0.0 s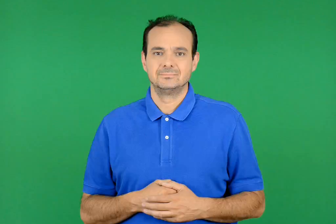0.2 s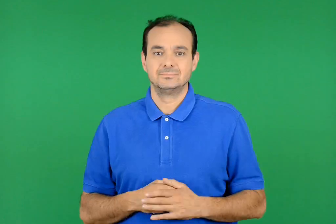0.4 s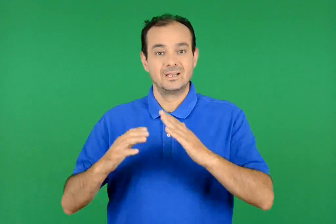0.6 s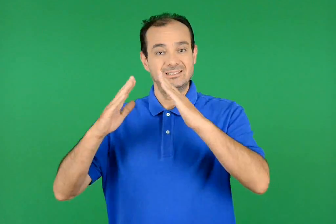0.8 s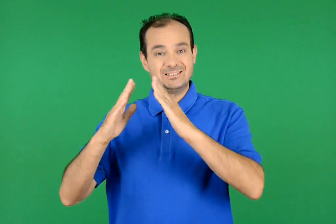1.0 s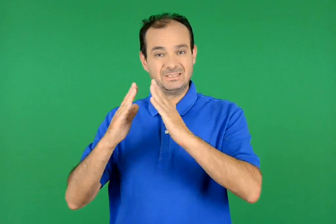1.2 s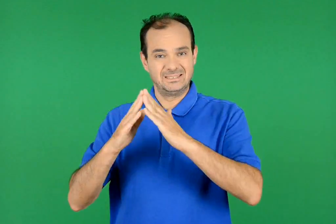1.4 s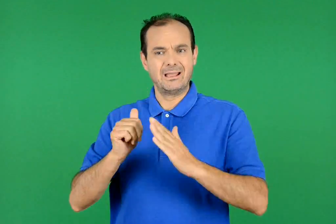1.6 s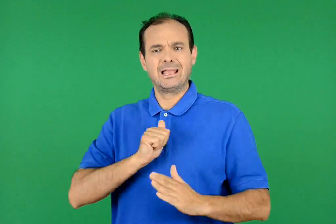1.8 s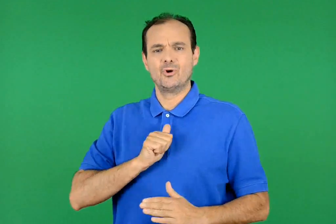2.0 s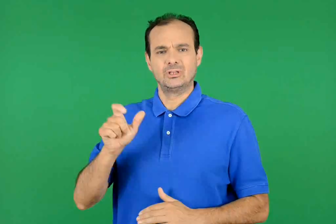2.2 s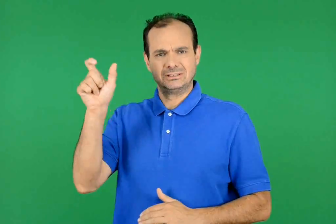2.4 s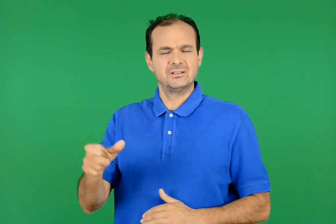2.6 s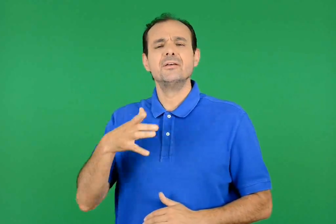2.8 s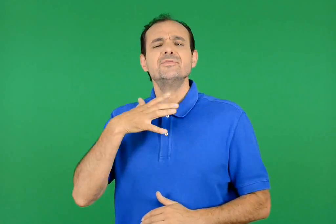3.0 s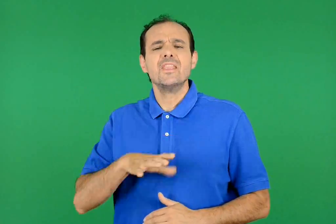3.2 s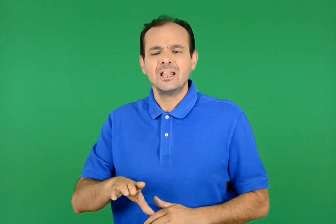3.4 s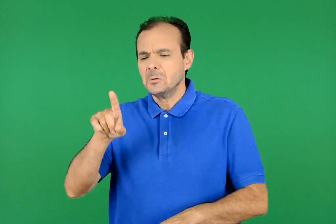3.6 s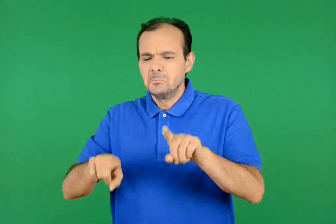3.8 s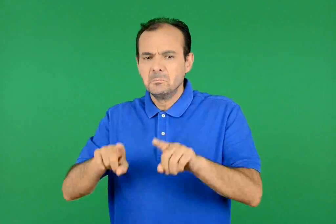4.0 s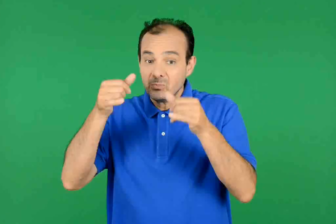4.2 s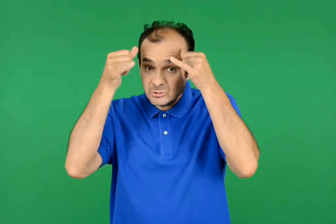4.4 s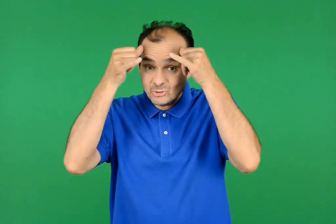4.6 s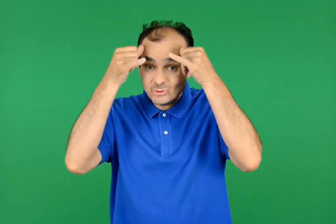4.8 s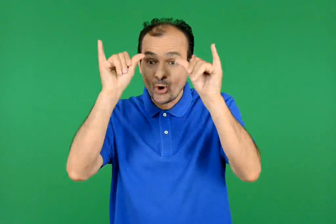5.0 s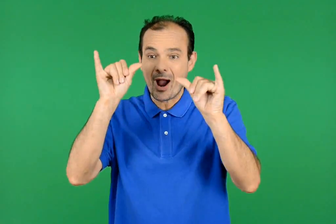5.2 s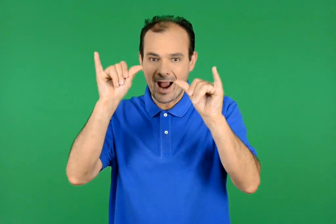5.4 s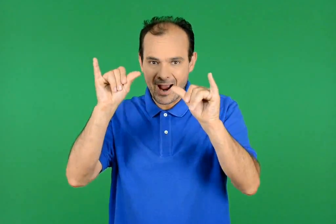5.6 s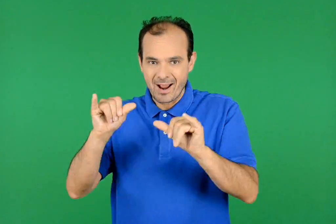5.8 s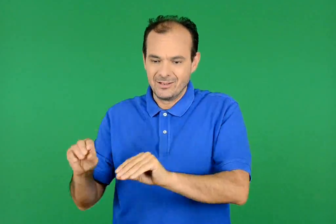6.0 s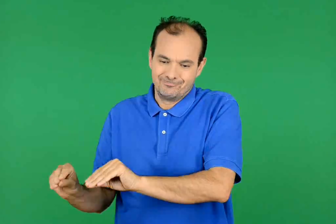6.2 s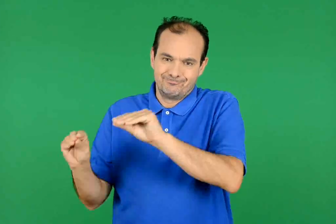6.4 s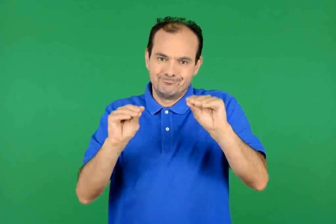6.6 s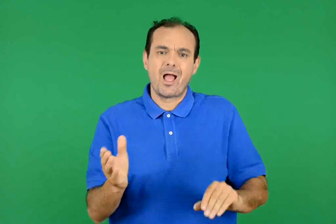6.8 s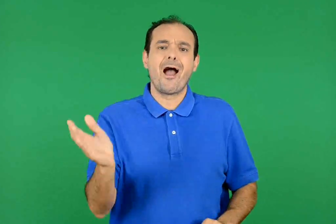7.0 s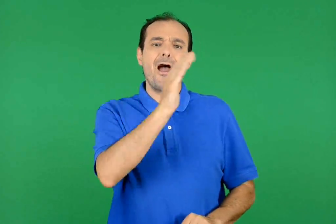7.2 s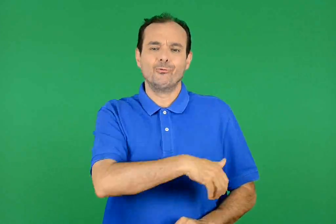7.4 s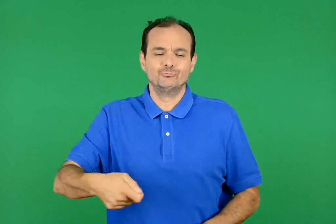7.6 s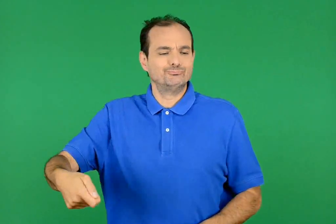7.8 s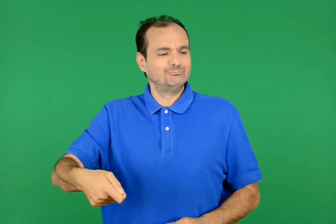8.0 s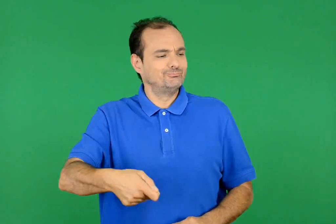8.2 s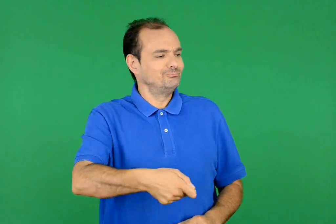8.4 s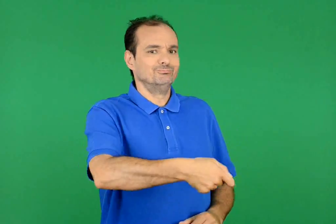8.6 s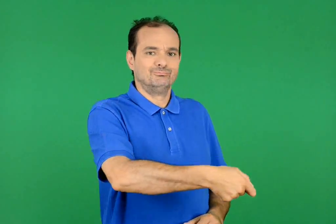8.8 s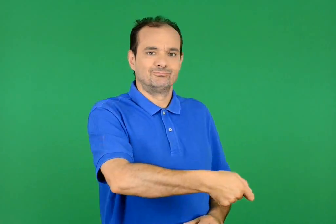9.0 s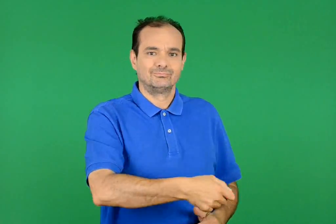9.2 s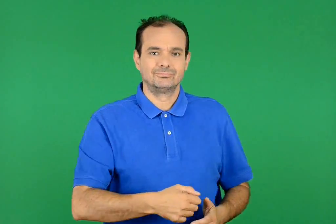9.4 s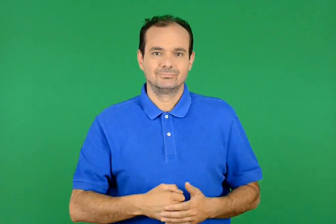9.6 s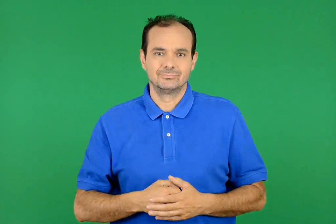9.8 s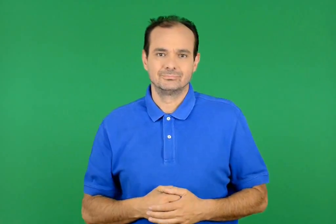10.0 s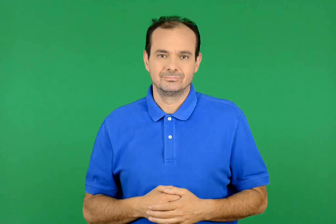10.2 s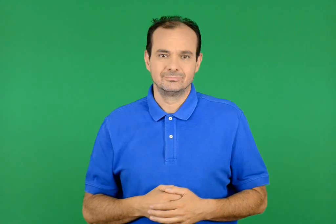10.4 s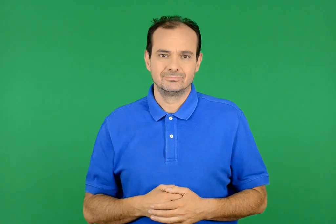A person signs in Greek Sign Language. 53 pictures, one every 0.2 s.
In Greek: ο ιδιοκτήτης του σπιτιού θέλει να μεταφέρει ορισμένα ζώα σε άλλο μέρος
